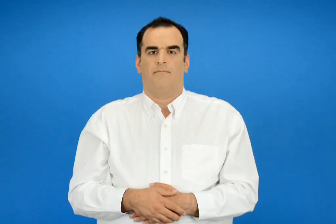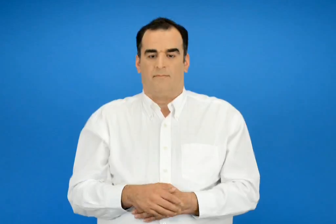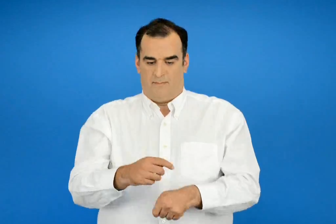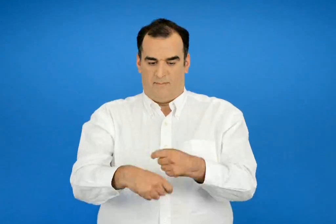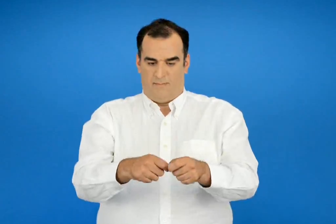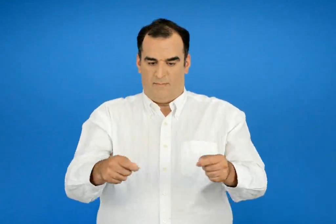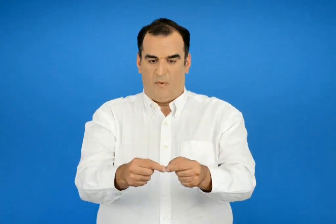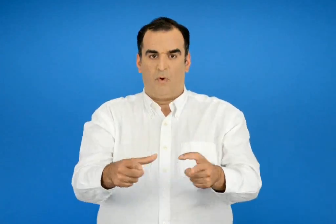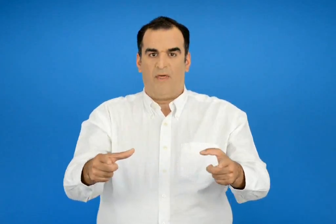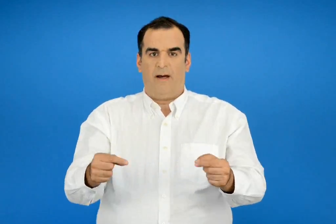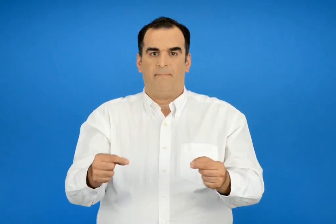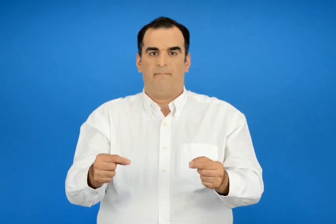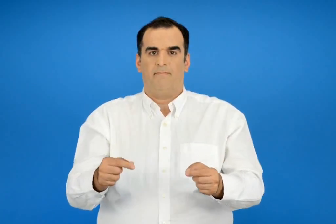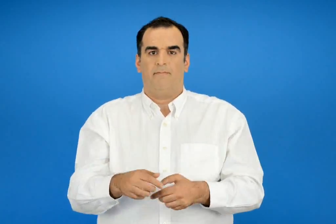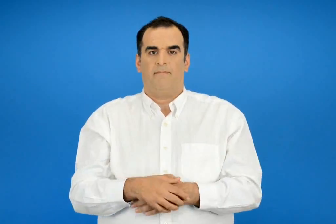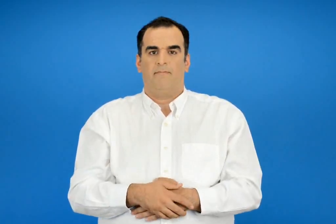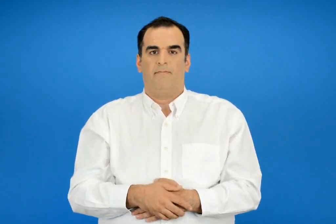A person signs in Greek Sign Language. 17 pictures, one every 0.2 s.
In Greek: κορδέλα
